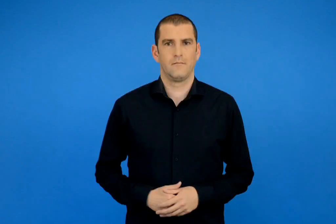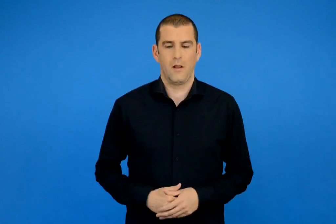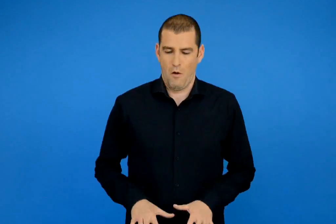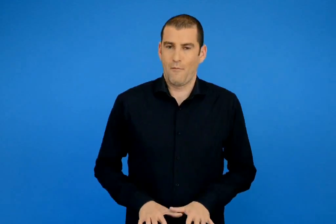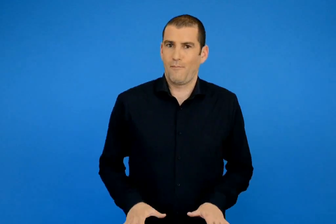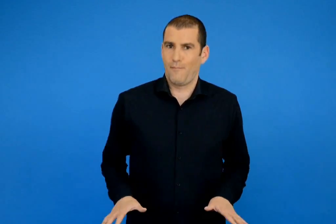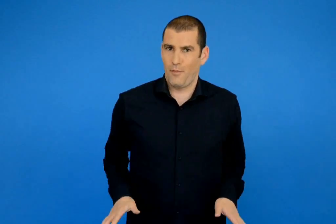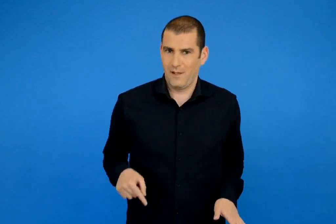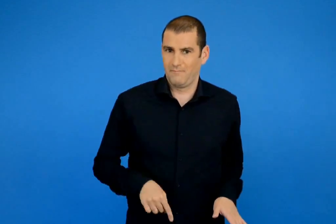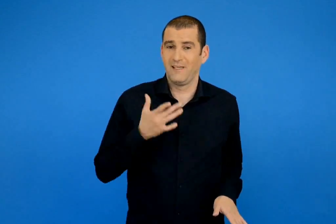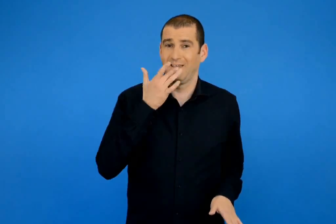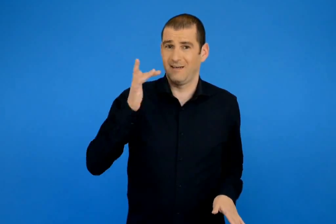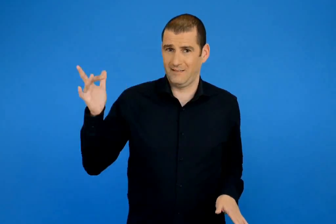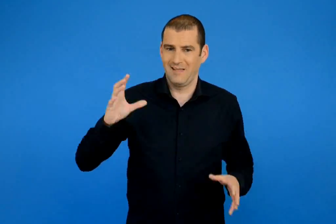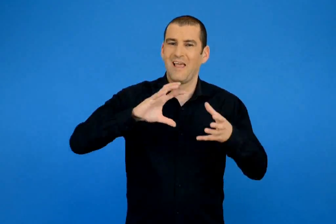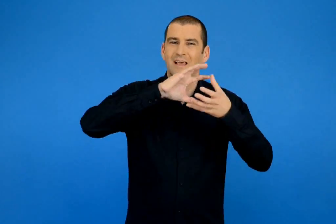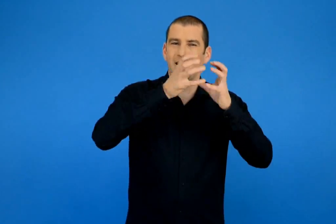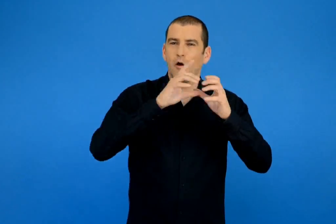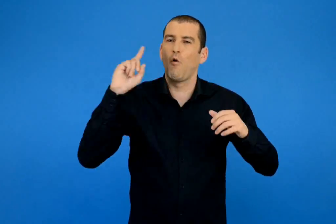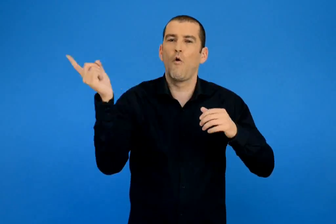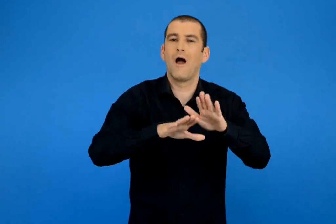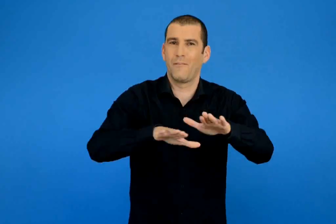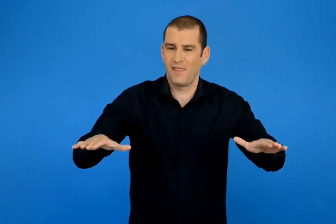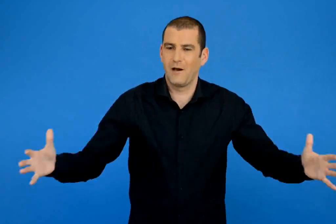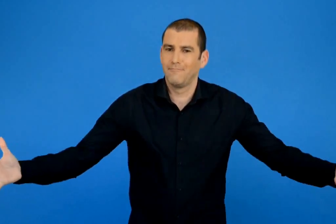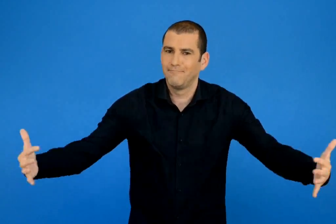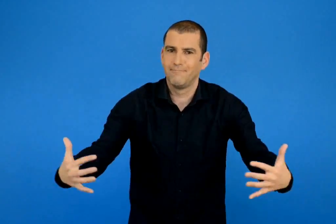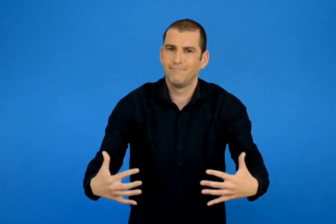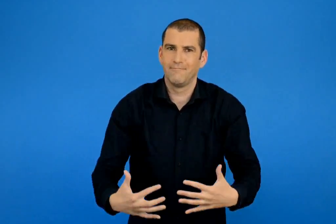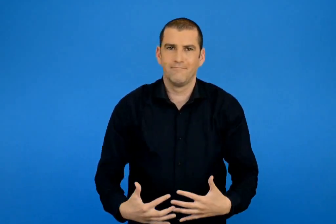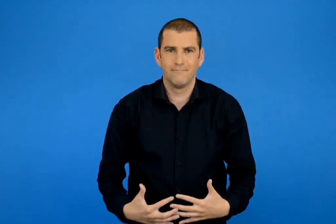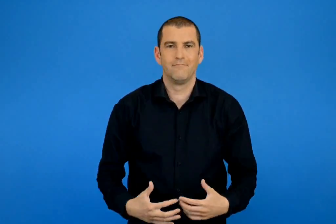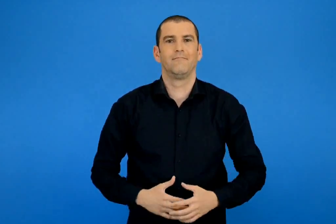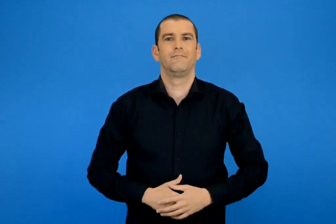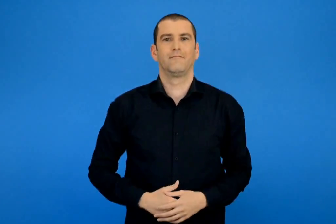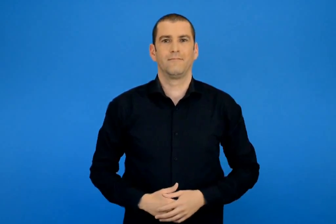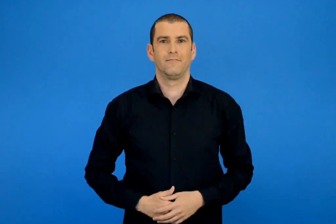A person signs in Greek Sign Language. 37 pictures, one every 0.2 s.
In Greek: πάρε στη χρυσή ποδιά σου τα παιδιά της γης κοντά σου
